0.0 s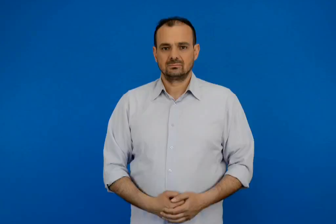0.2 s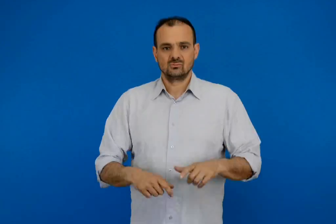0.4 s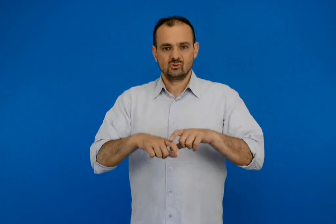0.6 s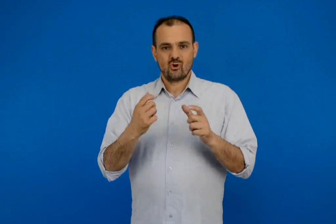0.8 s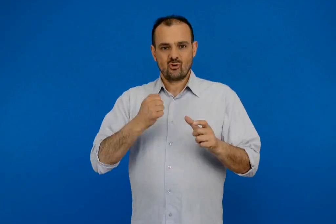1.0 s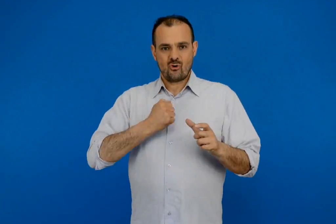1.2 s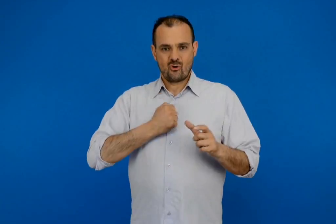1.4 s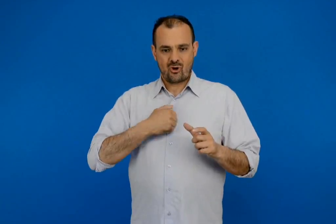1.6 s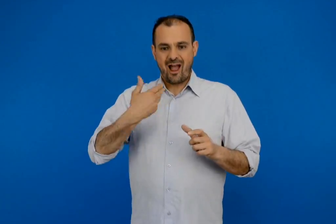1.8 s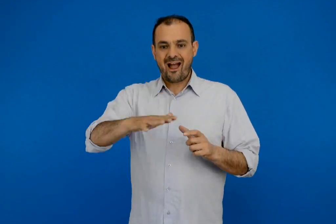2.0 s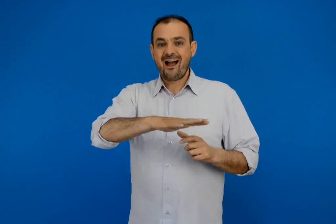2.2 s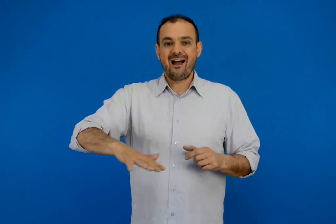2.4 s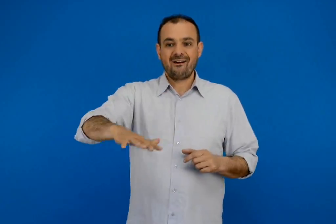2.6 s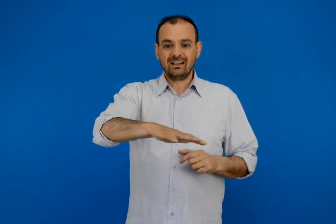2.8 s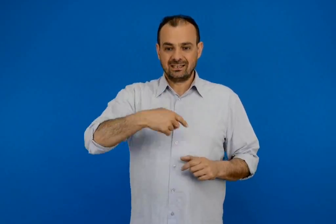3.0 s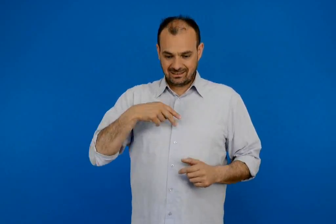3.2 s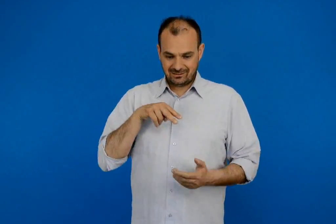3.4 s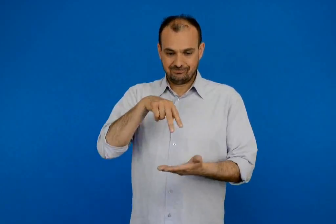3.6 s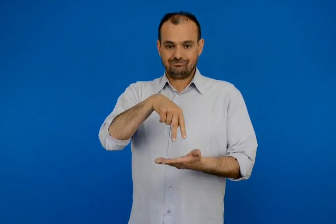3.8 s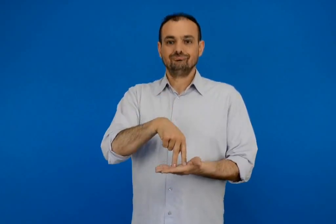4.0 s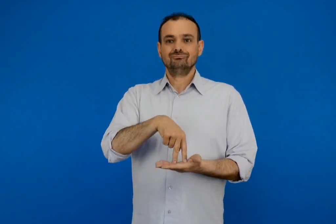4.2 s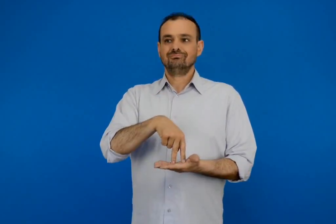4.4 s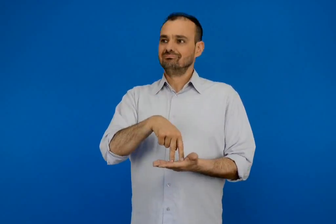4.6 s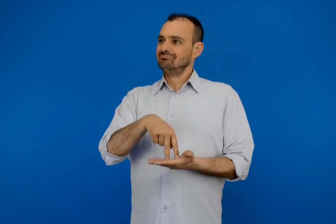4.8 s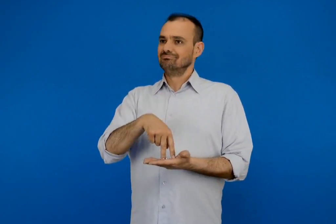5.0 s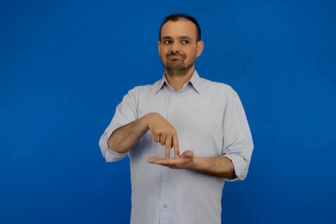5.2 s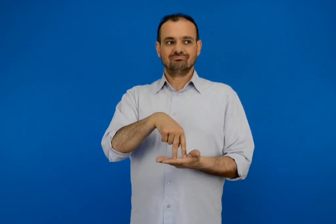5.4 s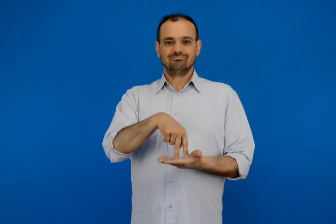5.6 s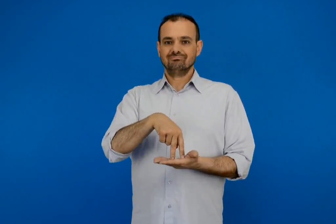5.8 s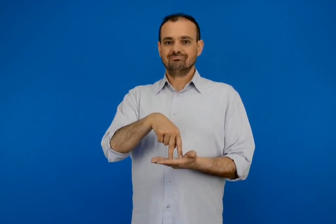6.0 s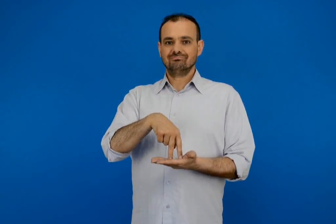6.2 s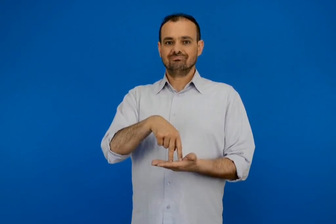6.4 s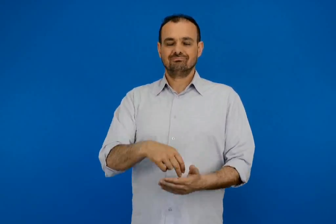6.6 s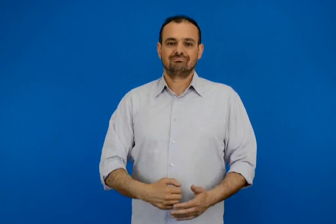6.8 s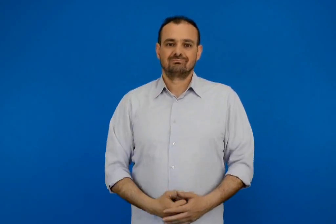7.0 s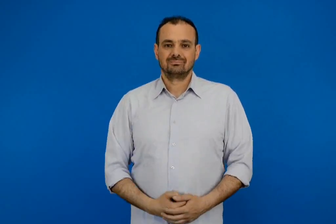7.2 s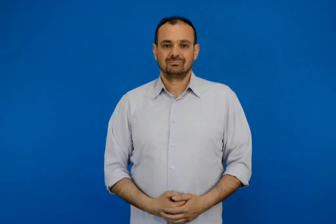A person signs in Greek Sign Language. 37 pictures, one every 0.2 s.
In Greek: προσανατολίζομαι στην αυλή του σχολείου μου
